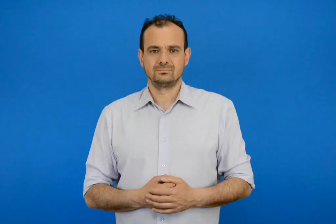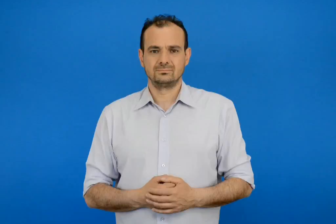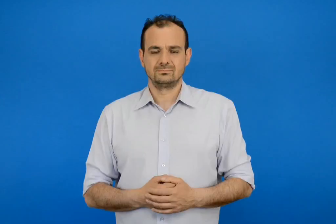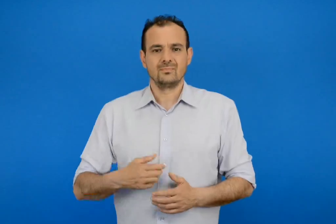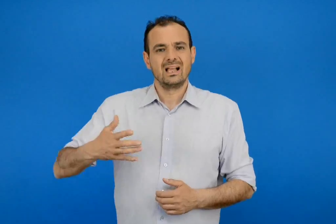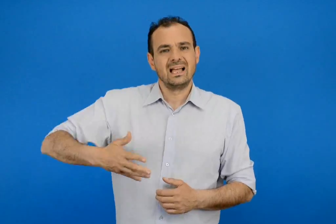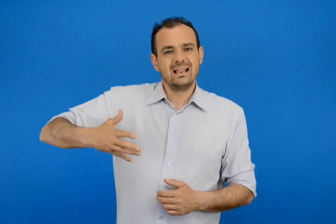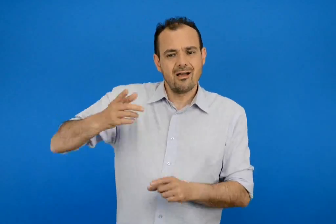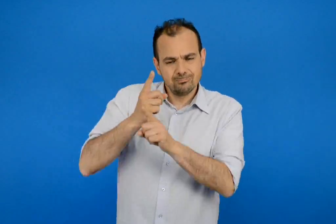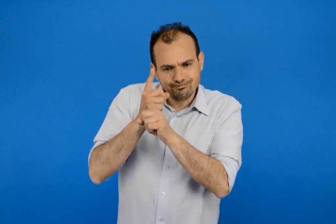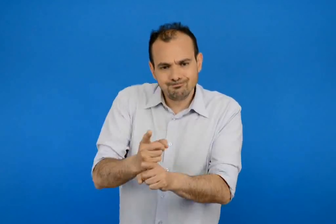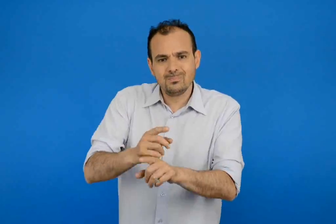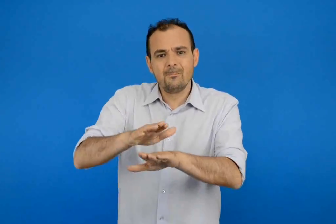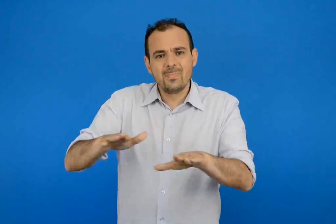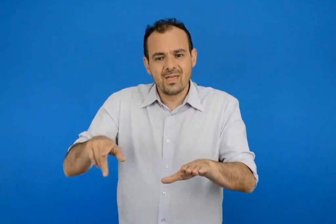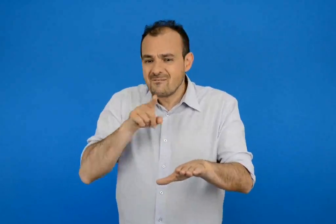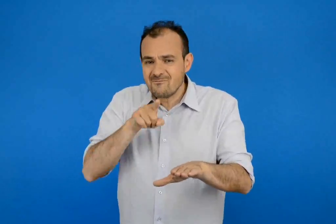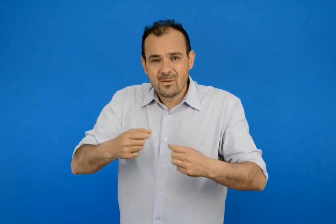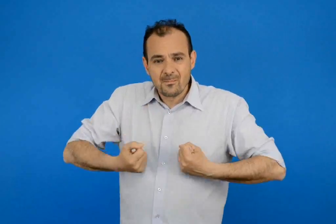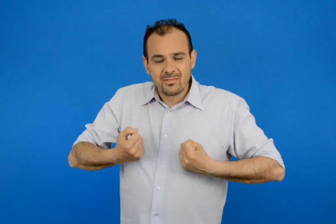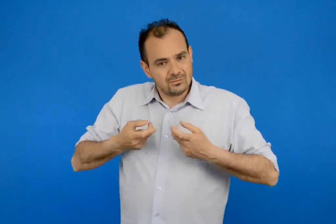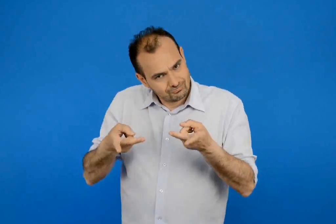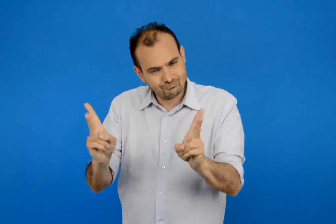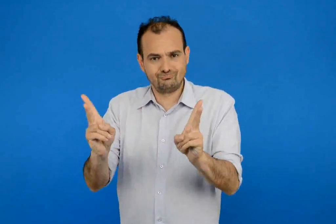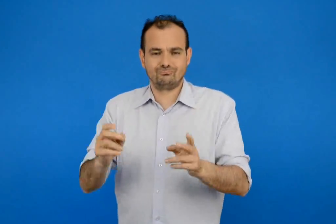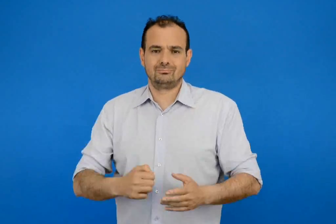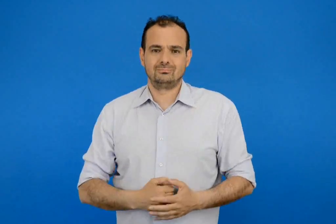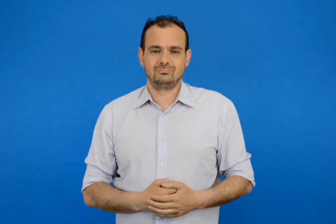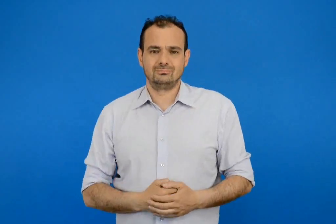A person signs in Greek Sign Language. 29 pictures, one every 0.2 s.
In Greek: την ηλικία των παιδιών που μπορούν να το παίξουν
